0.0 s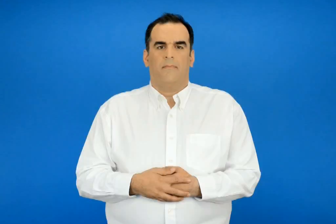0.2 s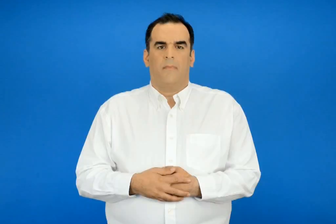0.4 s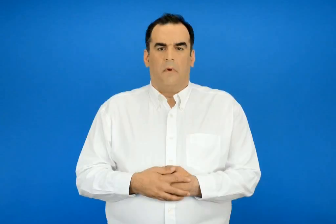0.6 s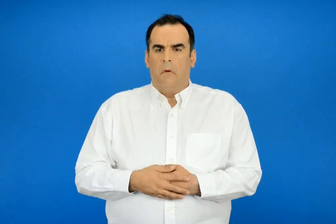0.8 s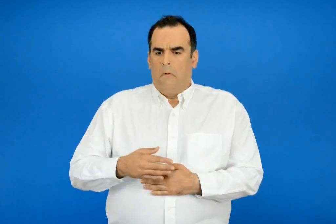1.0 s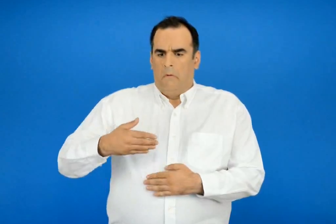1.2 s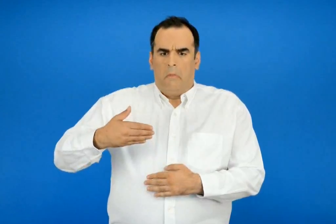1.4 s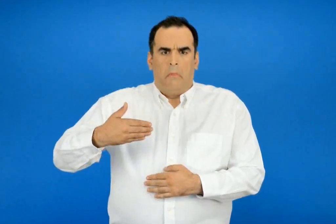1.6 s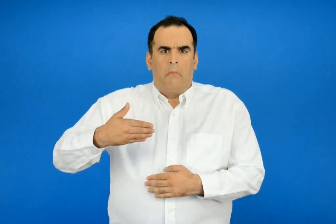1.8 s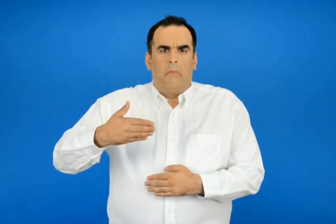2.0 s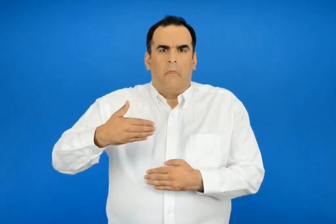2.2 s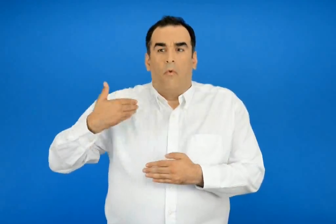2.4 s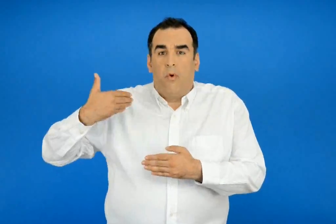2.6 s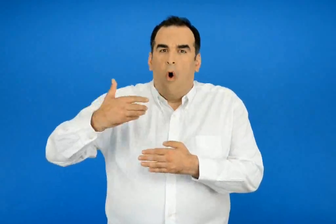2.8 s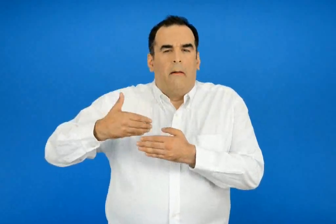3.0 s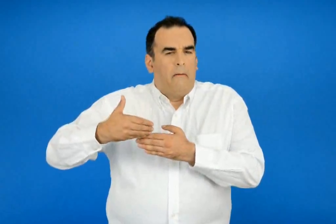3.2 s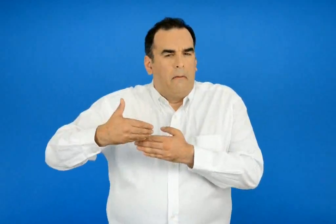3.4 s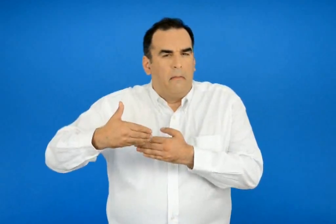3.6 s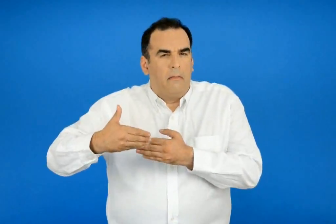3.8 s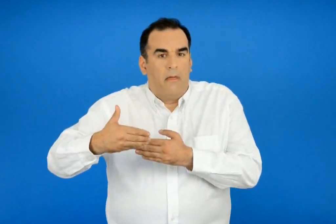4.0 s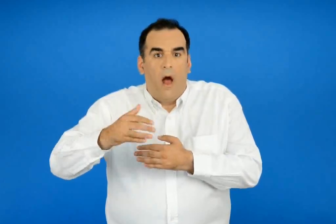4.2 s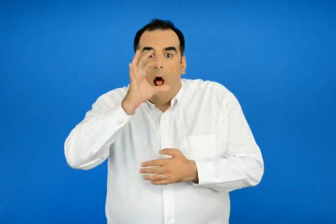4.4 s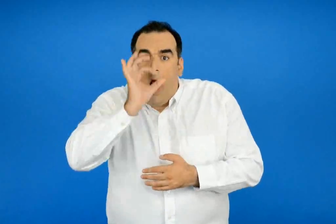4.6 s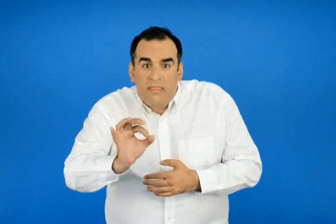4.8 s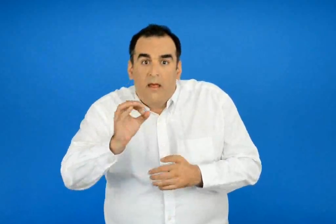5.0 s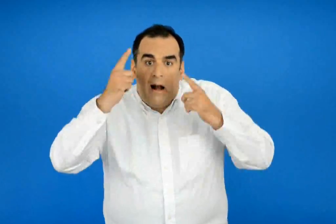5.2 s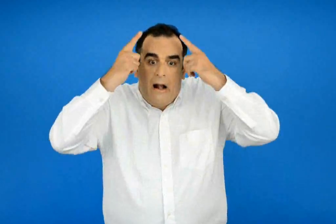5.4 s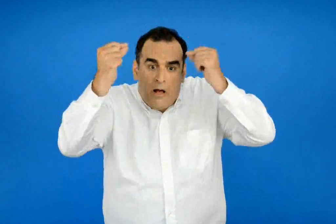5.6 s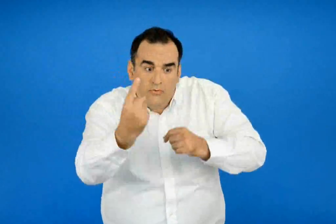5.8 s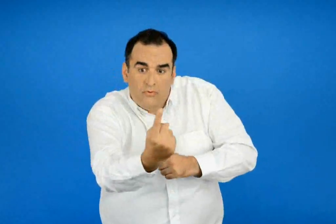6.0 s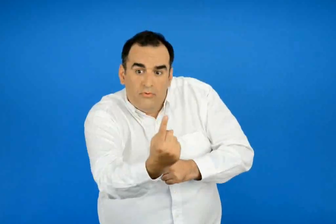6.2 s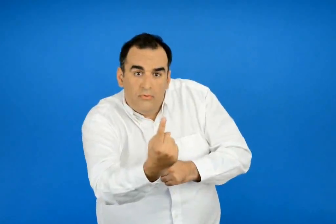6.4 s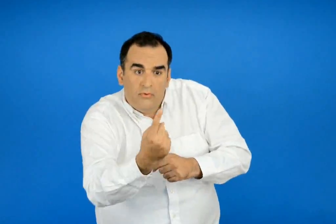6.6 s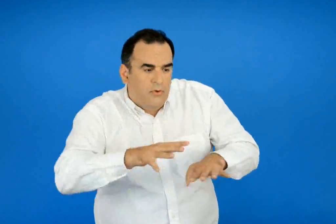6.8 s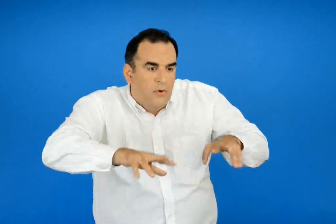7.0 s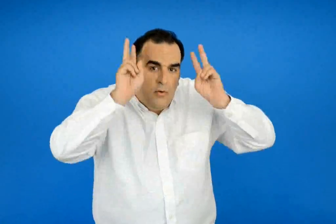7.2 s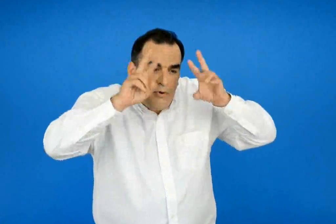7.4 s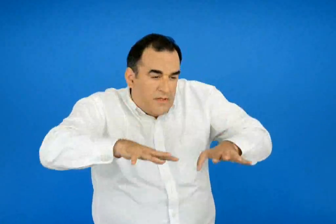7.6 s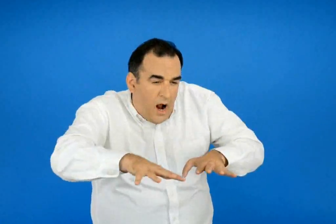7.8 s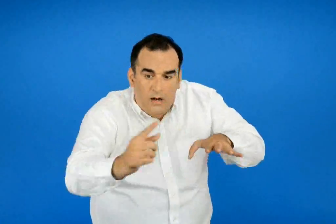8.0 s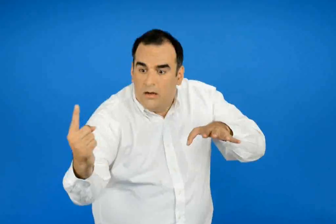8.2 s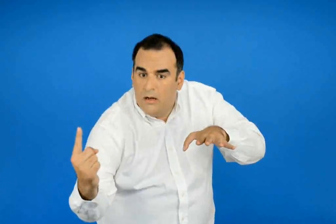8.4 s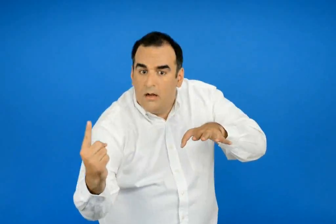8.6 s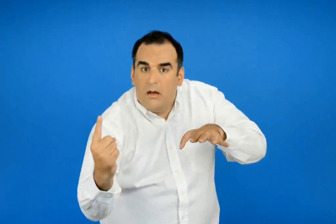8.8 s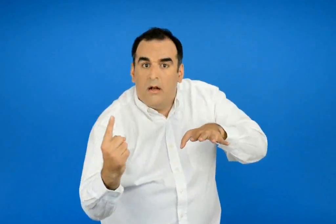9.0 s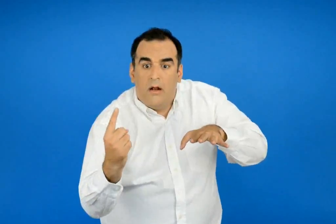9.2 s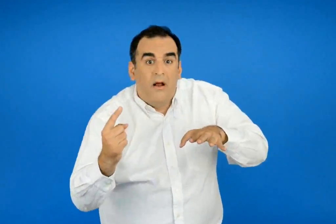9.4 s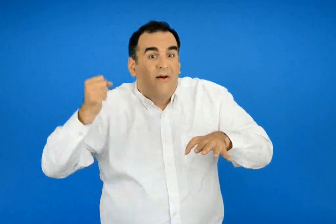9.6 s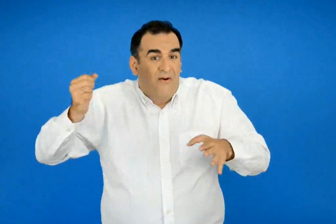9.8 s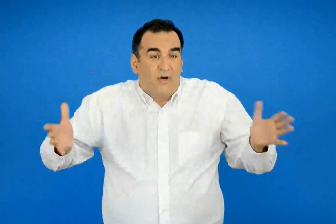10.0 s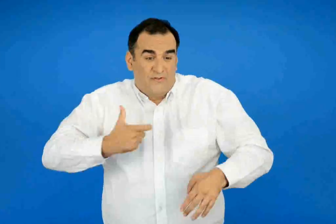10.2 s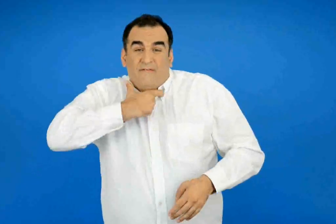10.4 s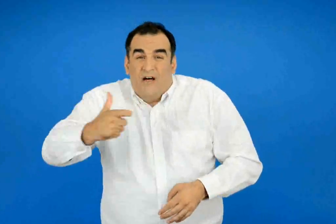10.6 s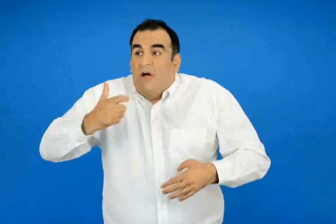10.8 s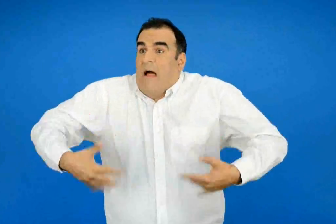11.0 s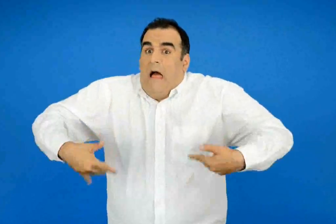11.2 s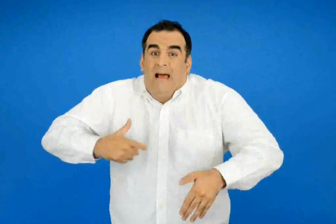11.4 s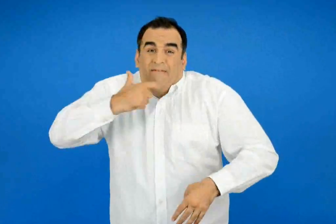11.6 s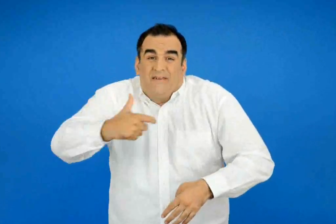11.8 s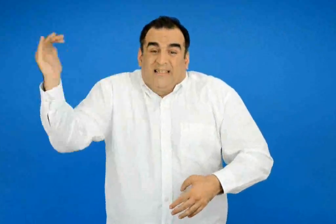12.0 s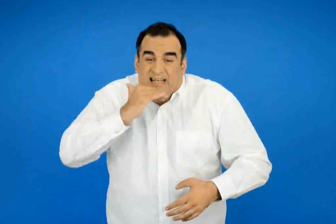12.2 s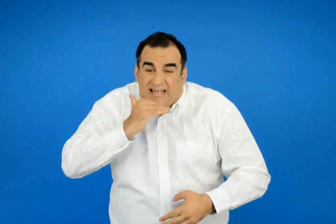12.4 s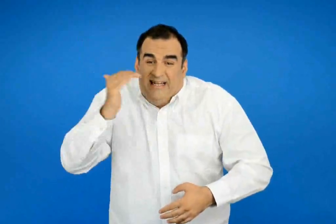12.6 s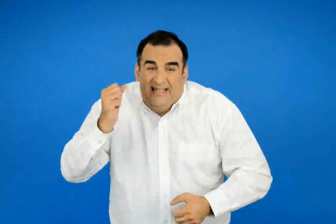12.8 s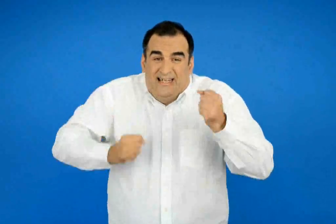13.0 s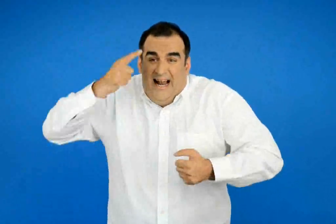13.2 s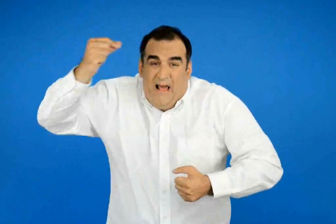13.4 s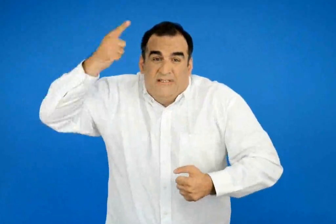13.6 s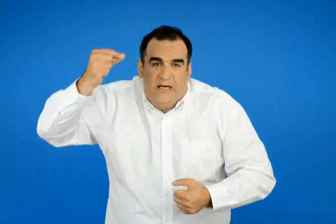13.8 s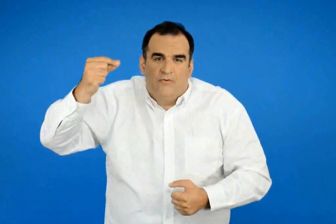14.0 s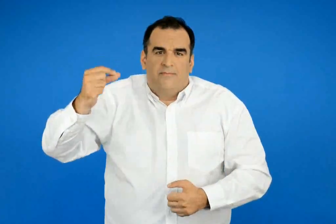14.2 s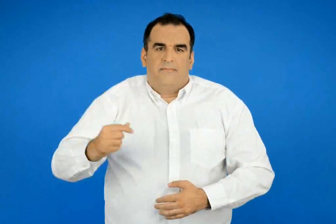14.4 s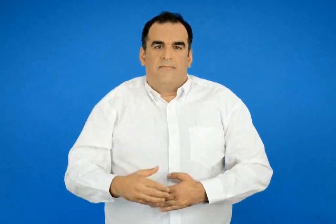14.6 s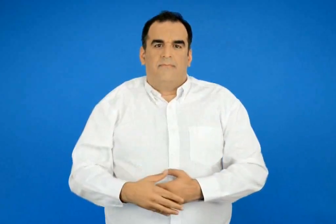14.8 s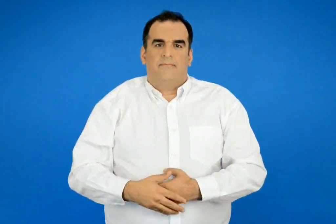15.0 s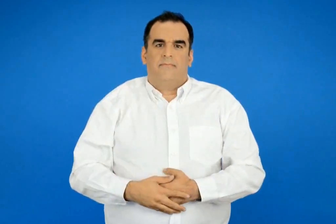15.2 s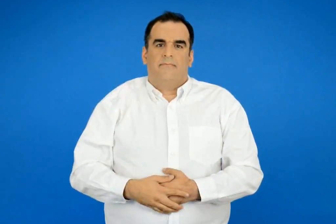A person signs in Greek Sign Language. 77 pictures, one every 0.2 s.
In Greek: δεν πέρασε πολύς καιρός και πλησίασε στα αλήθεια λύκος το κοπάδι λύκος λύκος τρέξτε φώναζε τρομαγμένος ο βοσκός
